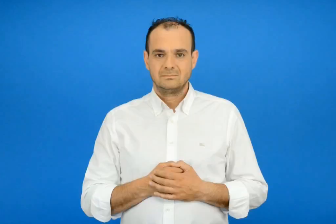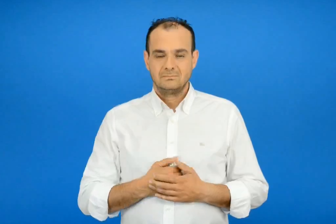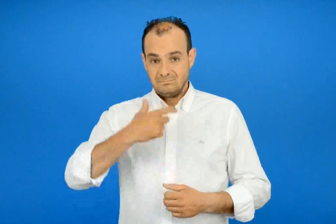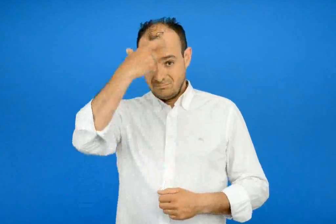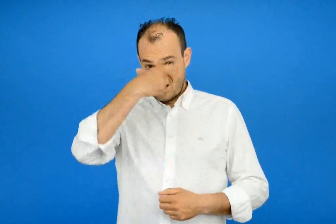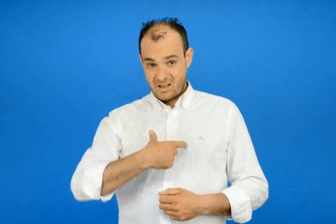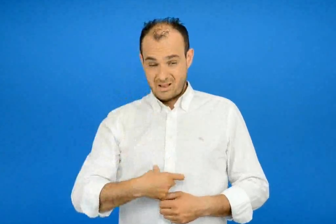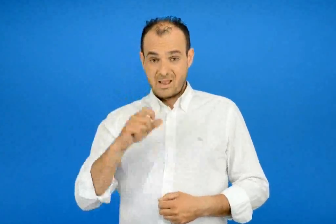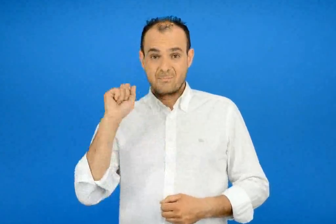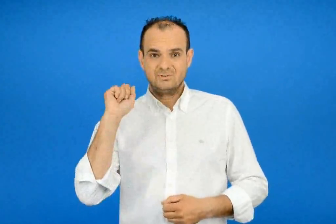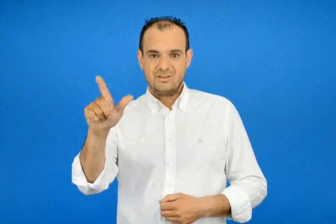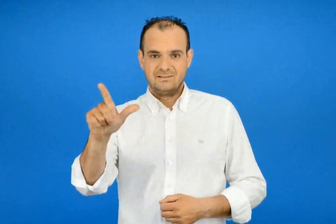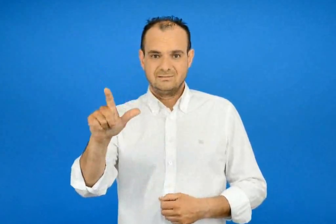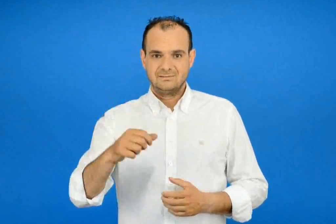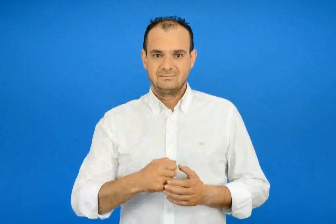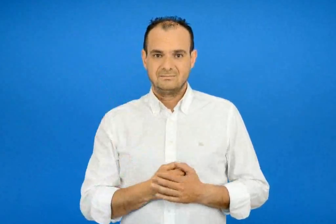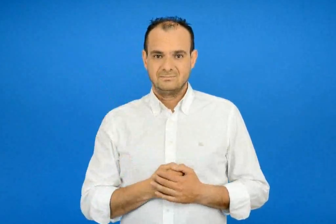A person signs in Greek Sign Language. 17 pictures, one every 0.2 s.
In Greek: αποστολέας
